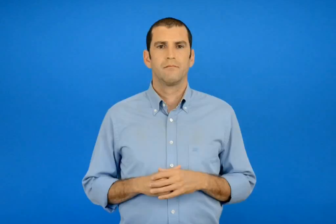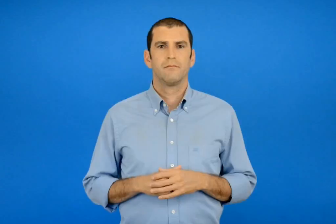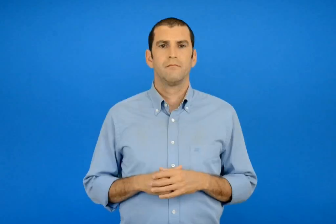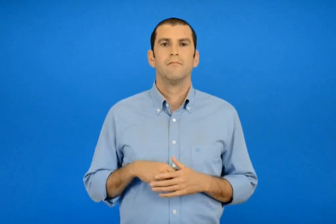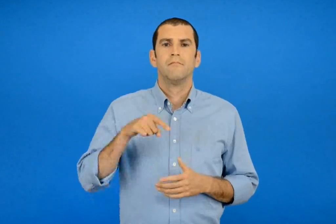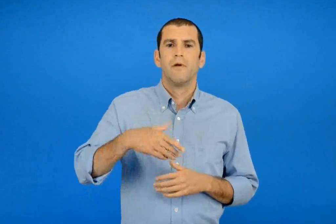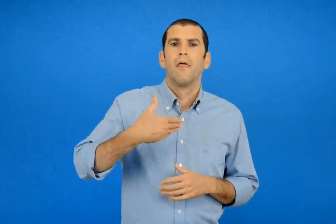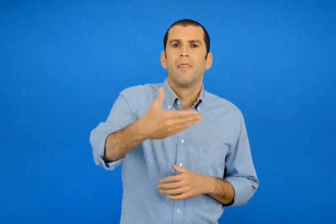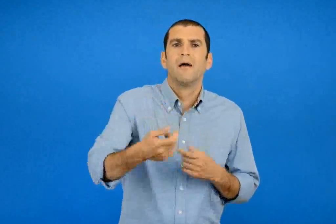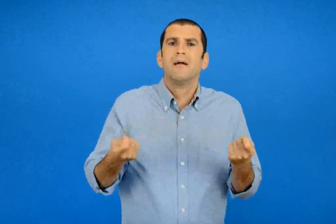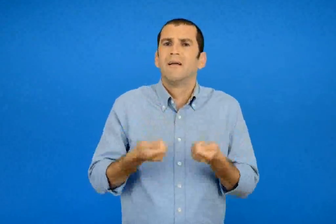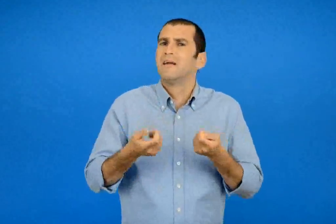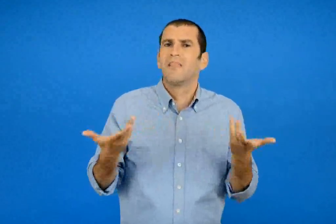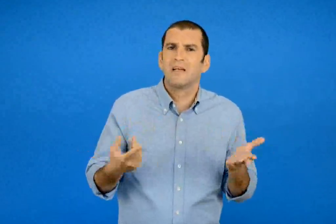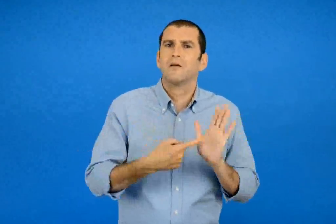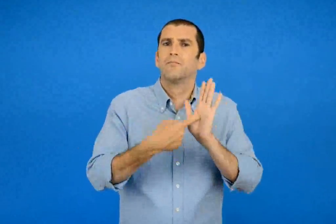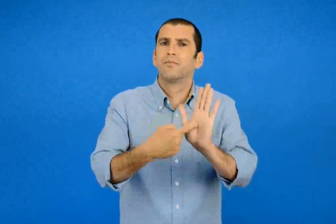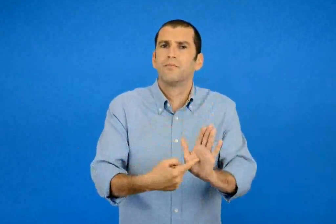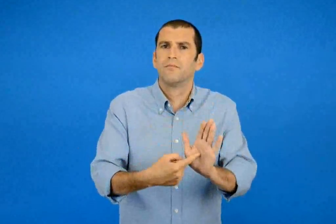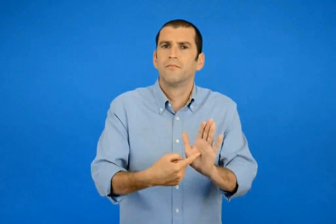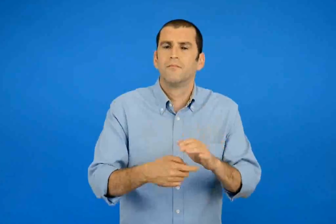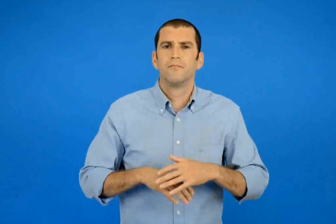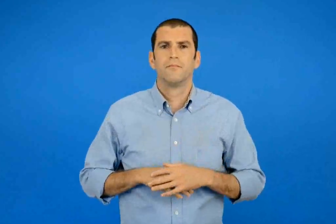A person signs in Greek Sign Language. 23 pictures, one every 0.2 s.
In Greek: ποιό γεγονός αναγγέλλει ;
